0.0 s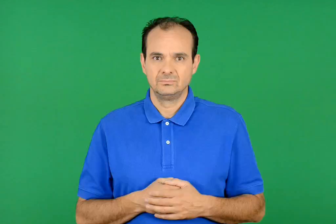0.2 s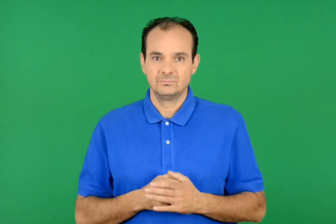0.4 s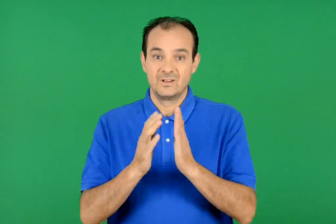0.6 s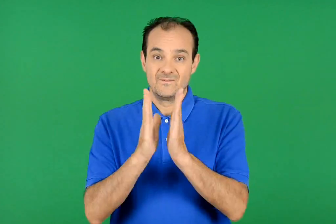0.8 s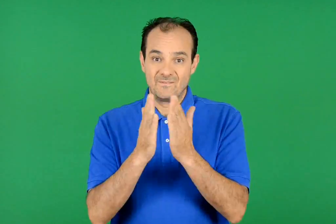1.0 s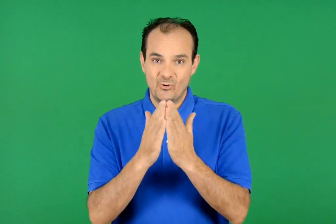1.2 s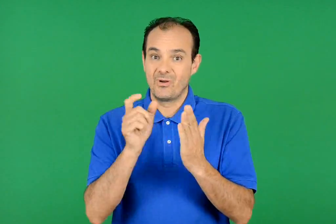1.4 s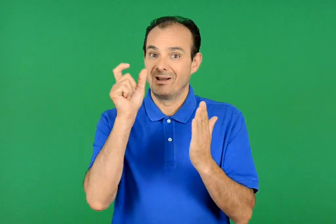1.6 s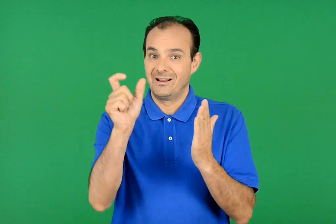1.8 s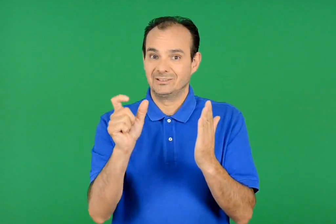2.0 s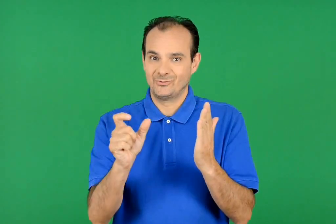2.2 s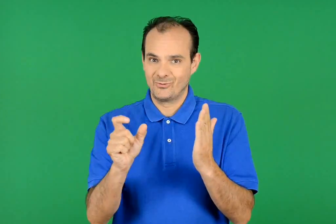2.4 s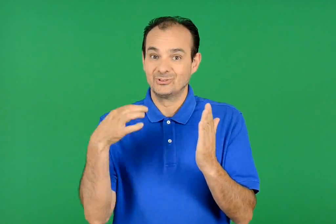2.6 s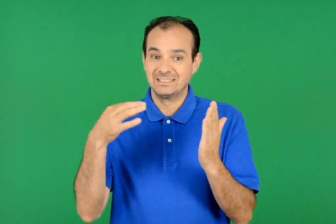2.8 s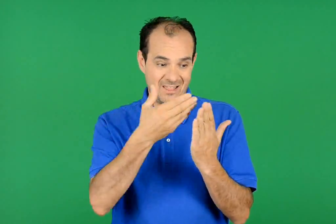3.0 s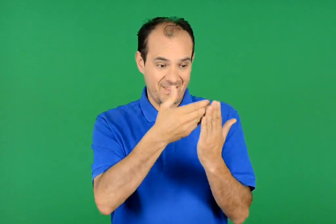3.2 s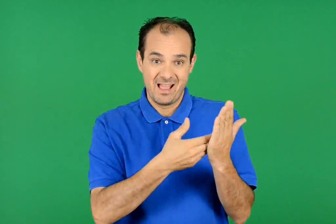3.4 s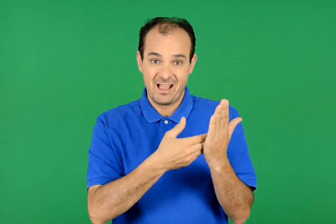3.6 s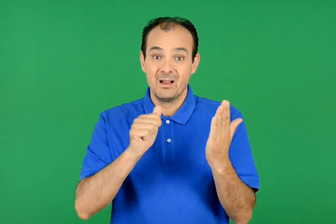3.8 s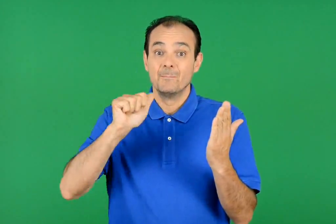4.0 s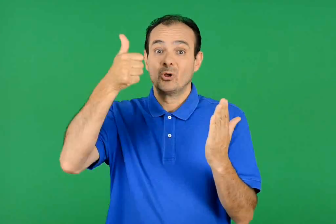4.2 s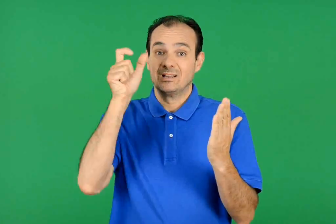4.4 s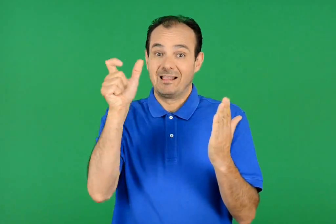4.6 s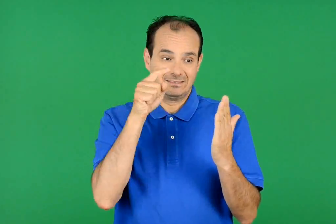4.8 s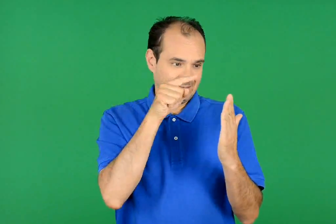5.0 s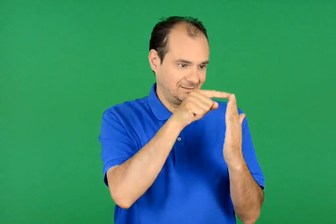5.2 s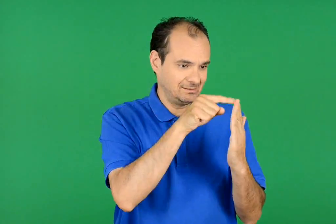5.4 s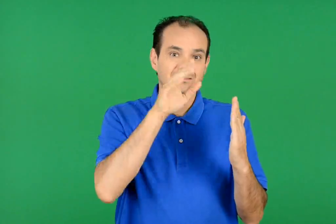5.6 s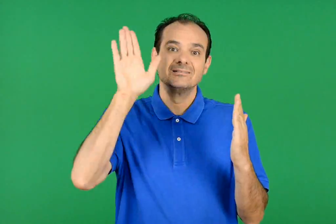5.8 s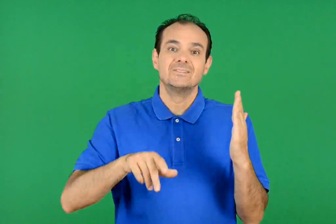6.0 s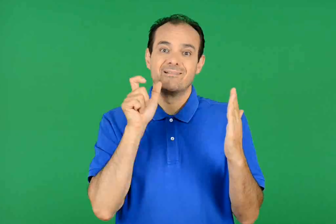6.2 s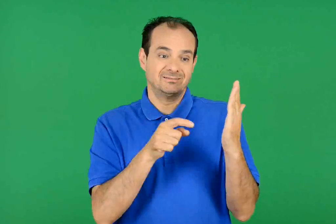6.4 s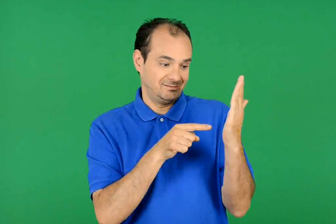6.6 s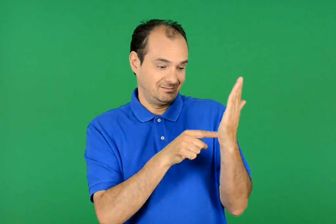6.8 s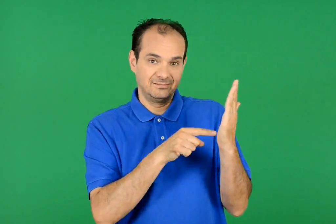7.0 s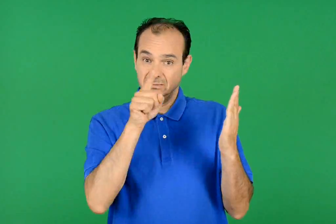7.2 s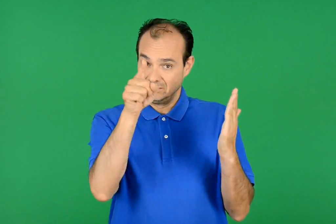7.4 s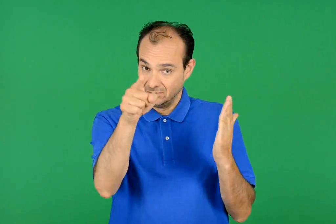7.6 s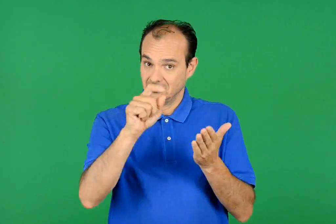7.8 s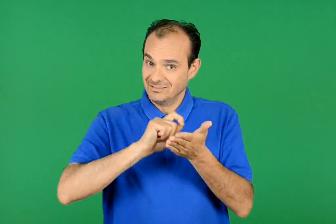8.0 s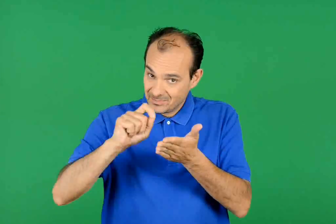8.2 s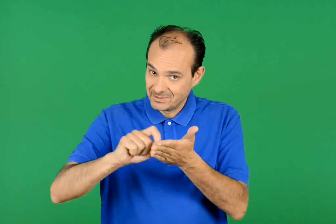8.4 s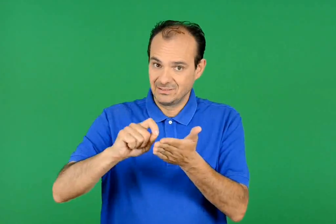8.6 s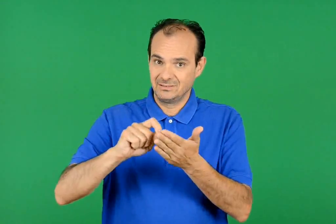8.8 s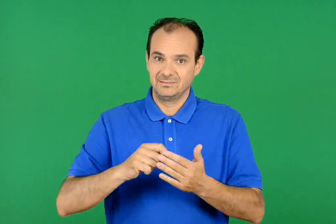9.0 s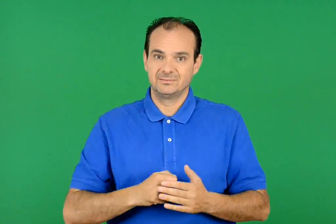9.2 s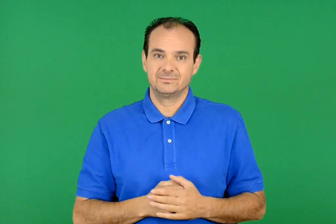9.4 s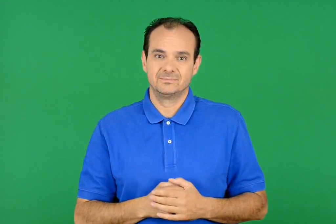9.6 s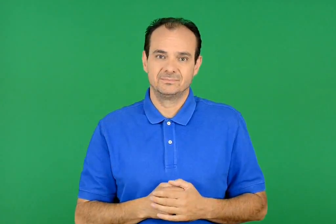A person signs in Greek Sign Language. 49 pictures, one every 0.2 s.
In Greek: την πρώτη και την τελευταία λέξη αυτής της σελίδας του λεξικού
